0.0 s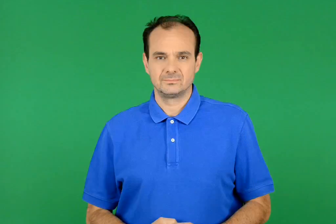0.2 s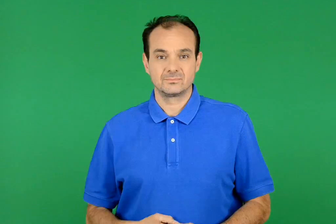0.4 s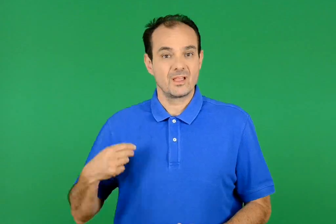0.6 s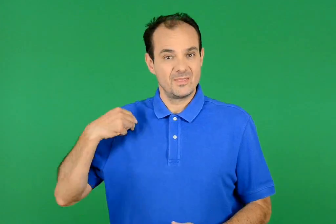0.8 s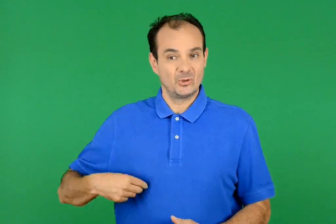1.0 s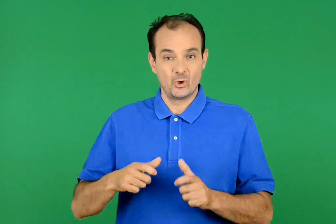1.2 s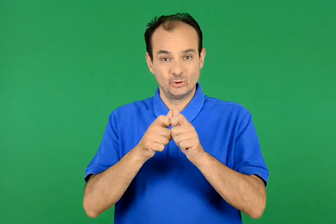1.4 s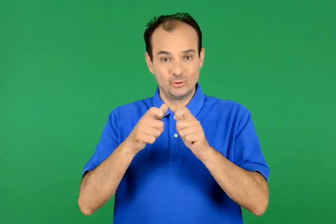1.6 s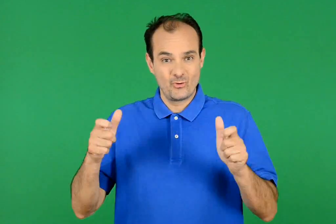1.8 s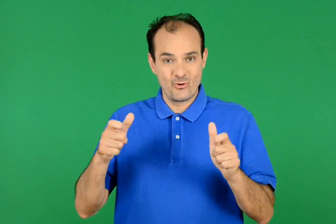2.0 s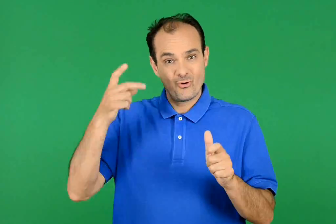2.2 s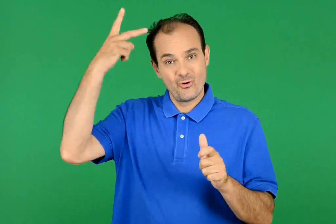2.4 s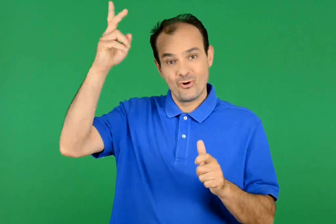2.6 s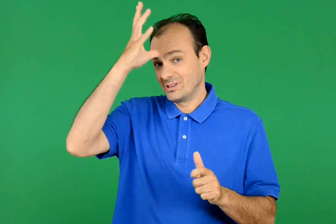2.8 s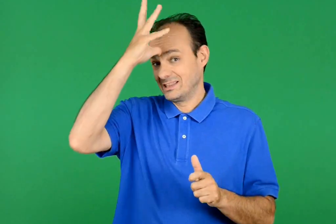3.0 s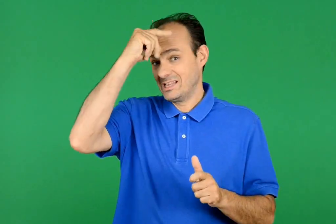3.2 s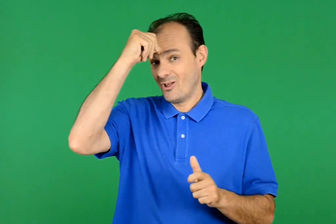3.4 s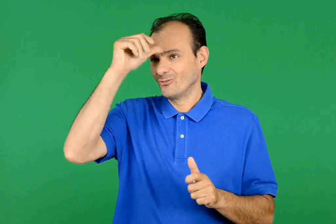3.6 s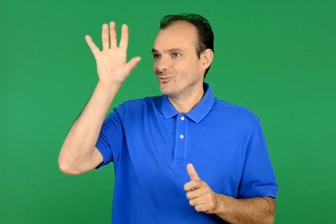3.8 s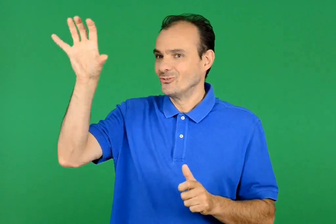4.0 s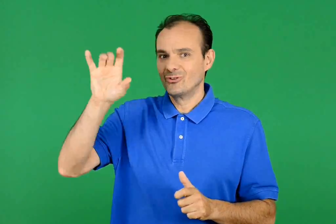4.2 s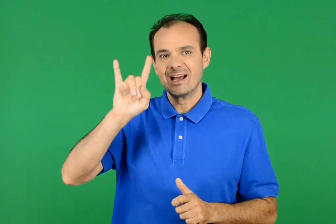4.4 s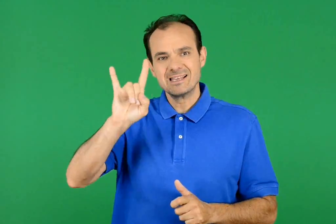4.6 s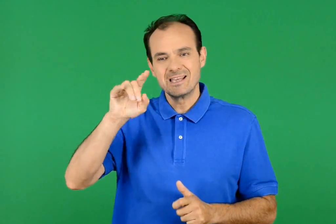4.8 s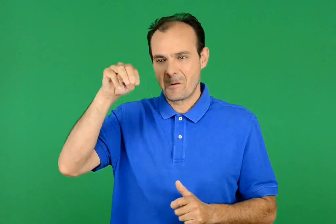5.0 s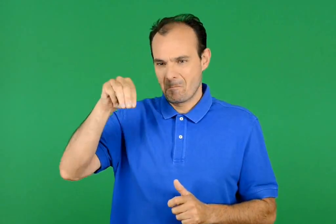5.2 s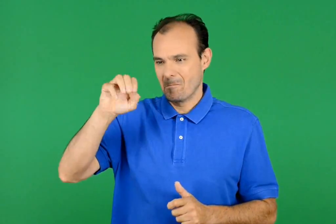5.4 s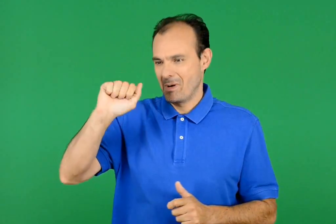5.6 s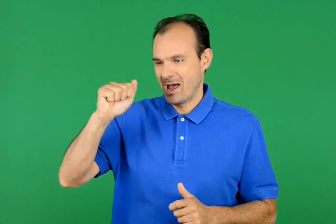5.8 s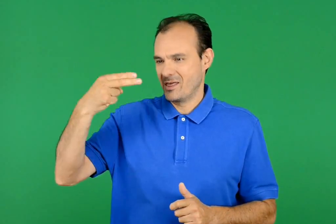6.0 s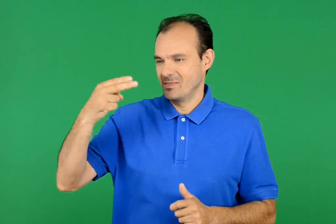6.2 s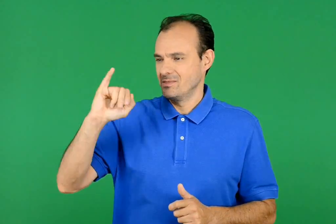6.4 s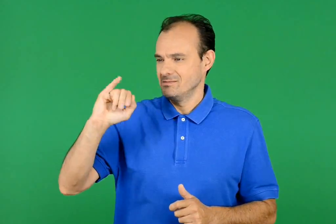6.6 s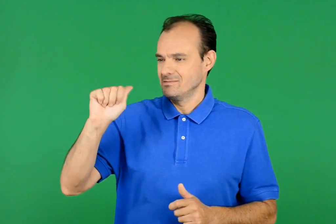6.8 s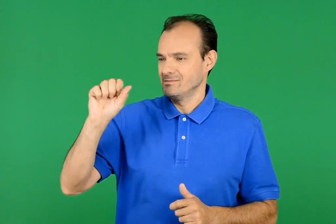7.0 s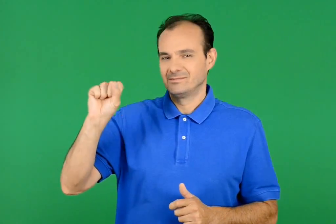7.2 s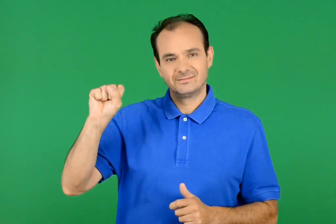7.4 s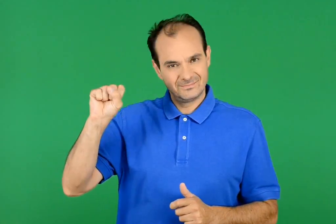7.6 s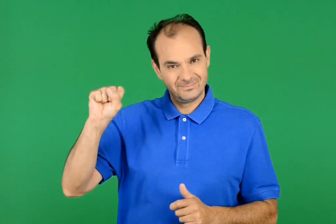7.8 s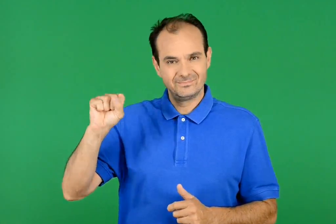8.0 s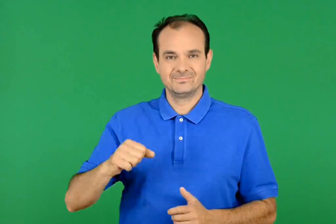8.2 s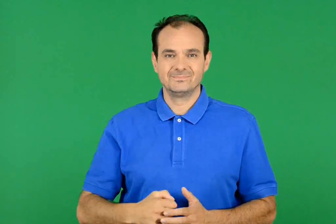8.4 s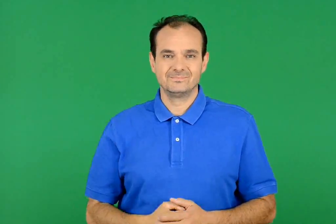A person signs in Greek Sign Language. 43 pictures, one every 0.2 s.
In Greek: δημοτικό σχολείο τρικάλων ημαθίας
